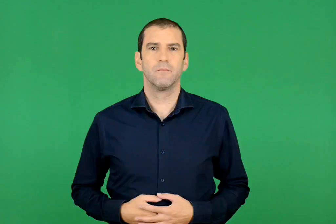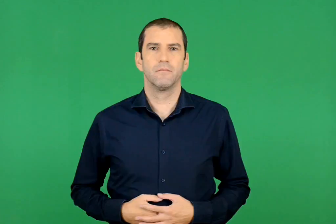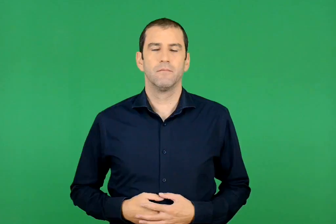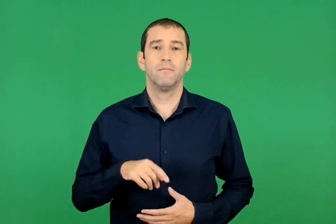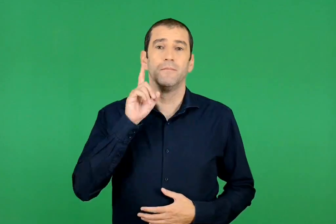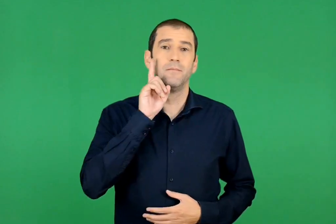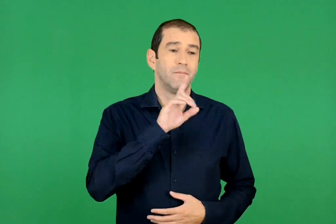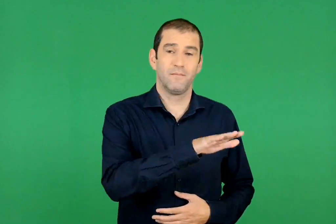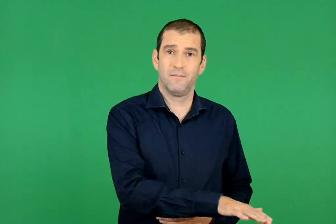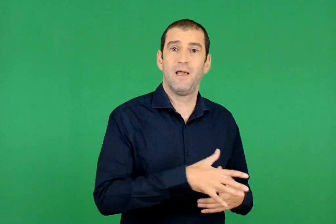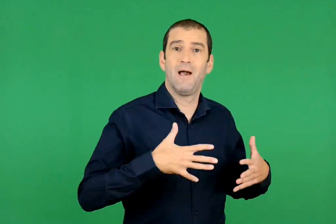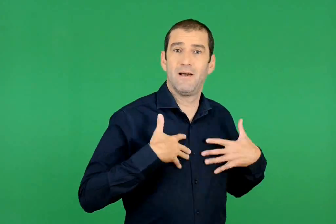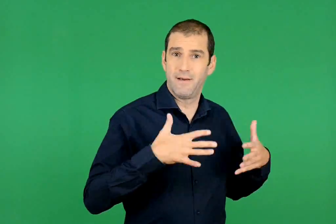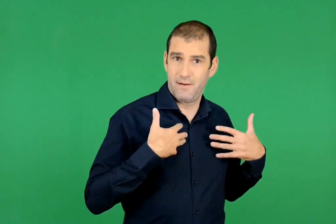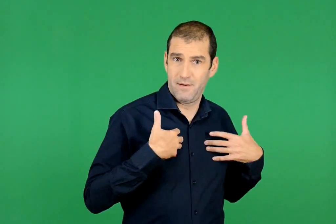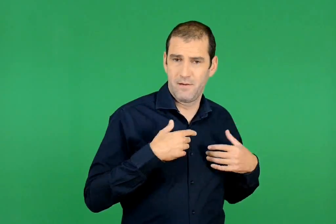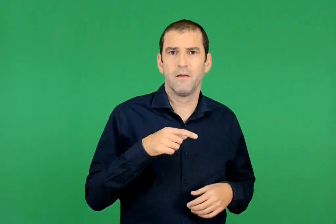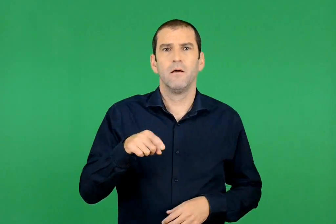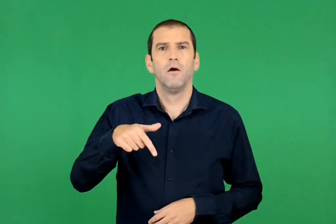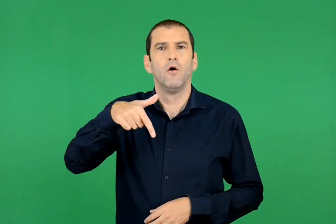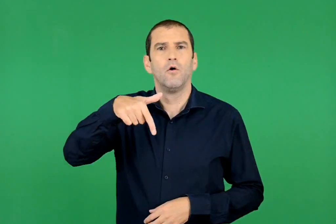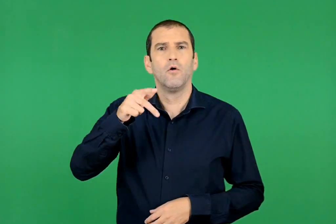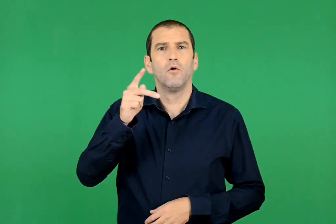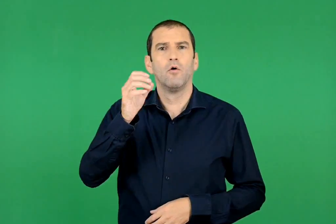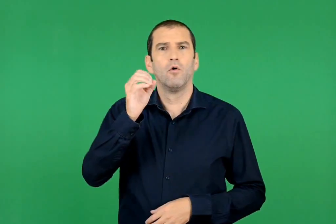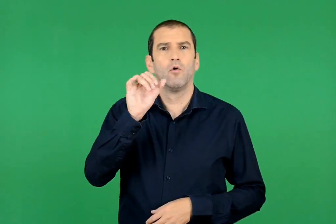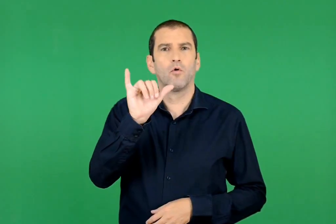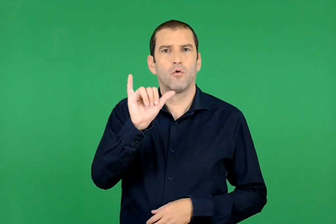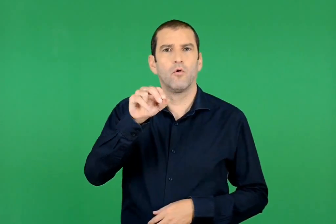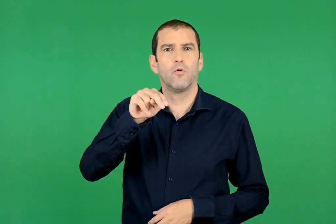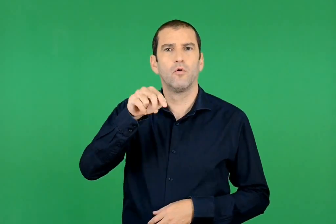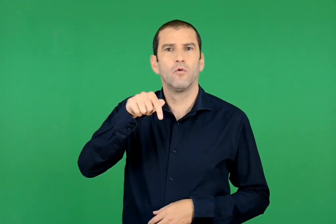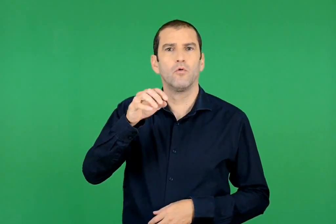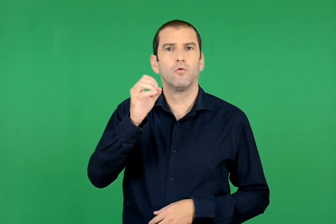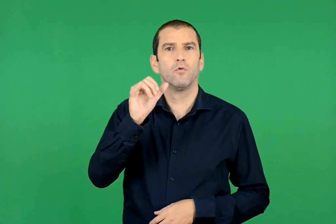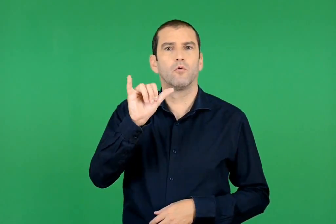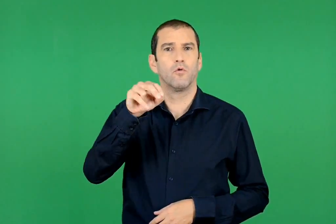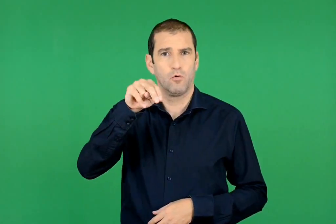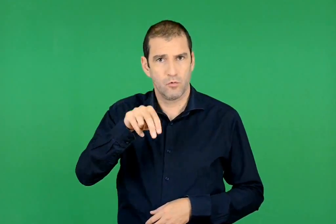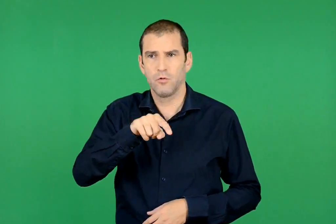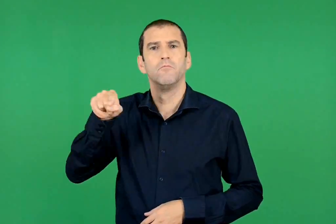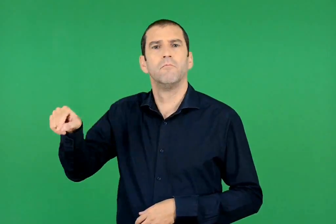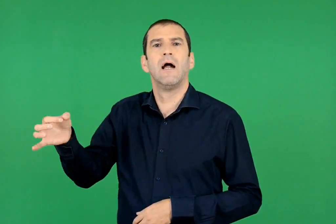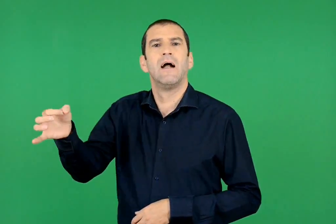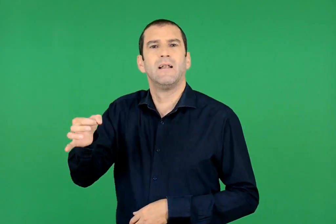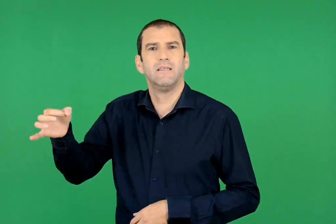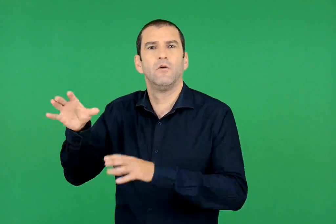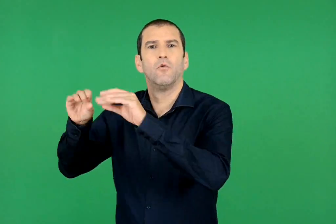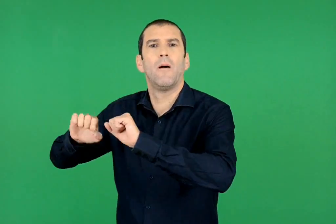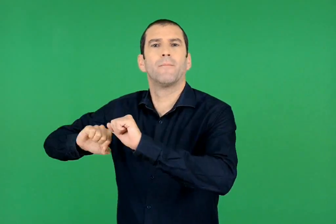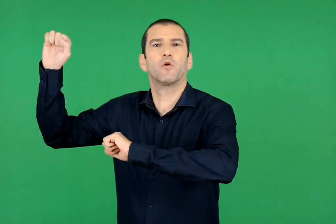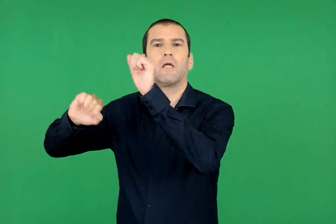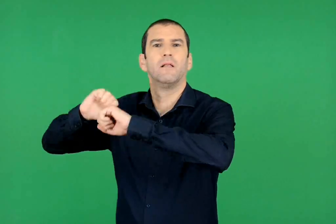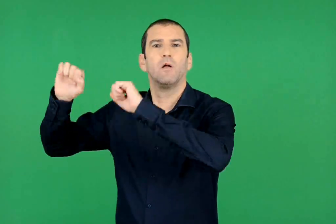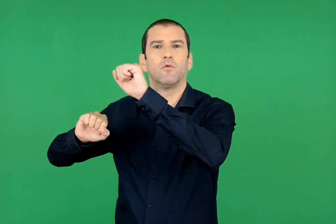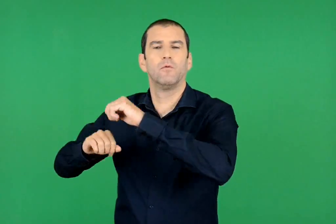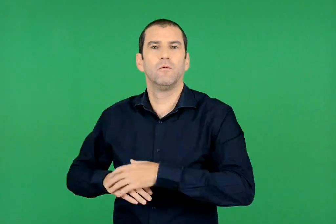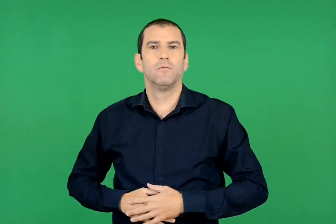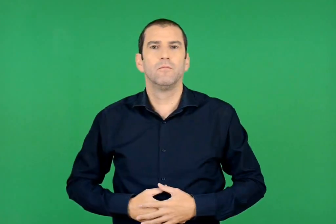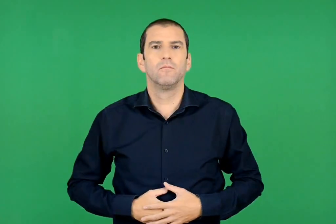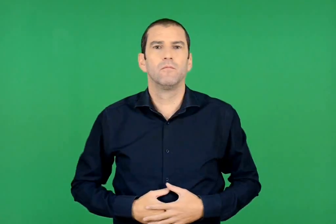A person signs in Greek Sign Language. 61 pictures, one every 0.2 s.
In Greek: η χαρά και το γκουντούν και το νησί των πυροτεχνημάτων
